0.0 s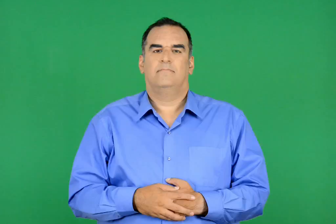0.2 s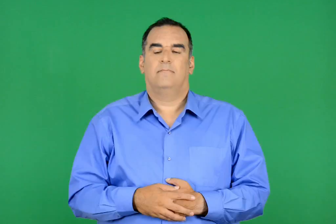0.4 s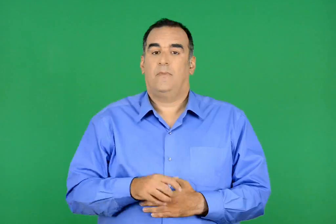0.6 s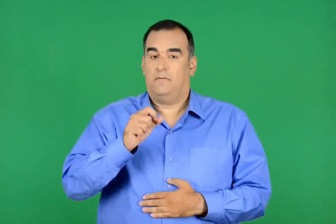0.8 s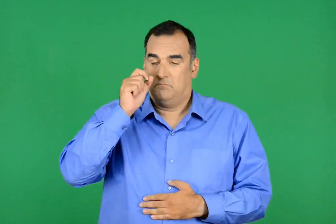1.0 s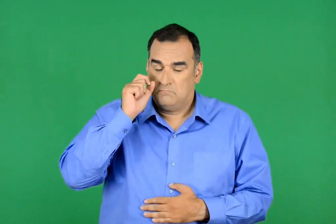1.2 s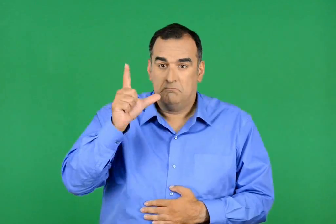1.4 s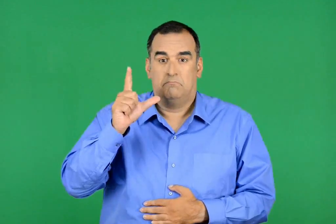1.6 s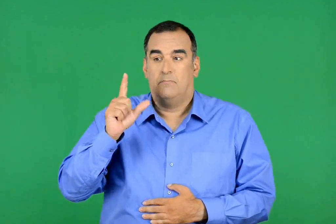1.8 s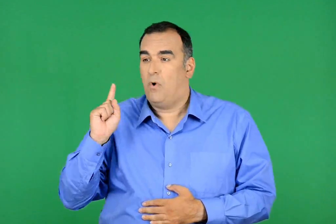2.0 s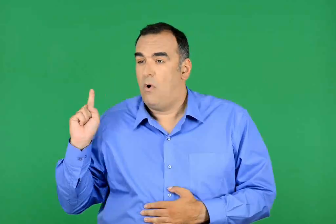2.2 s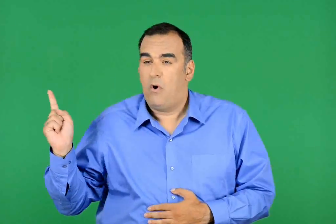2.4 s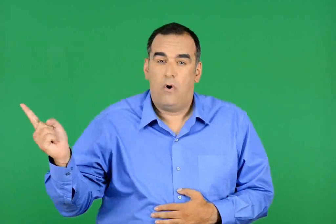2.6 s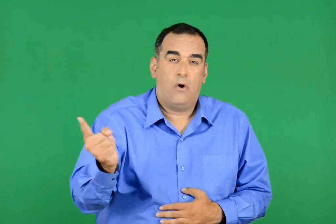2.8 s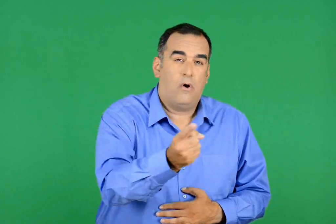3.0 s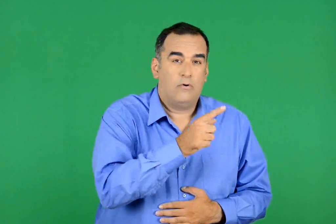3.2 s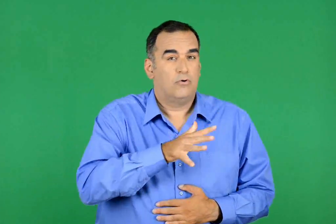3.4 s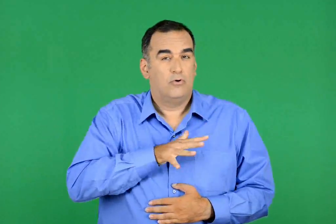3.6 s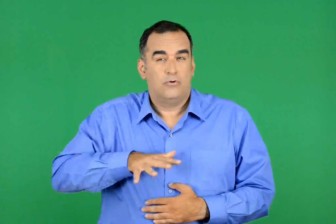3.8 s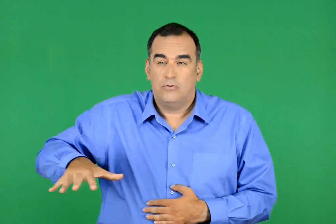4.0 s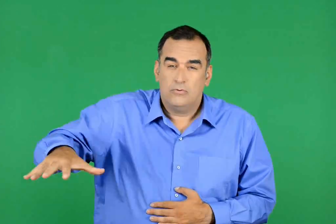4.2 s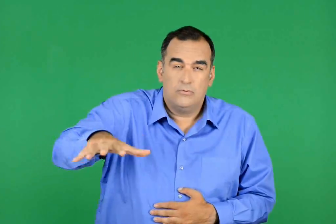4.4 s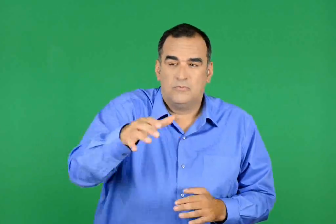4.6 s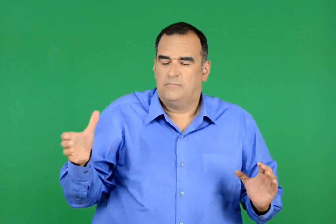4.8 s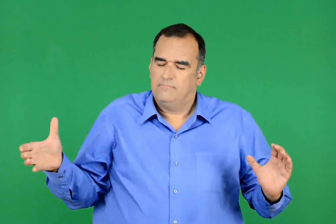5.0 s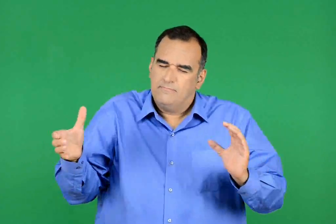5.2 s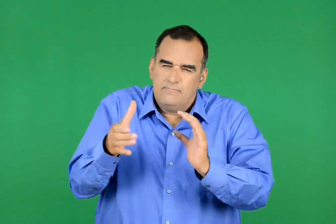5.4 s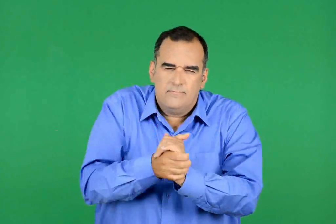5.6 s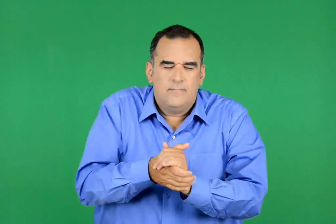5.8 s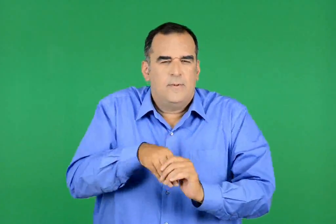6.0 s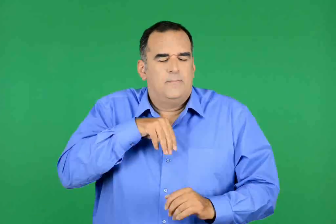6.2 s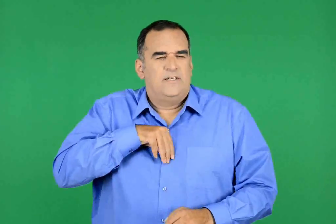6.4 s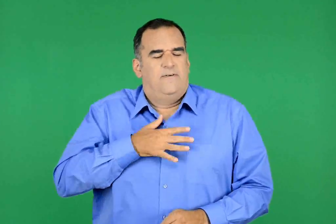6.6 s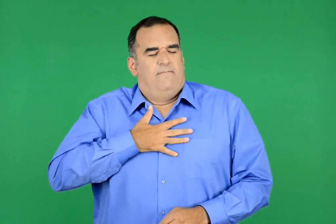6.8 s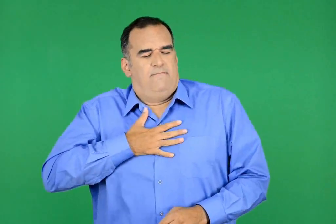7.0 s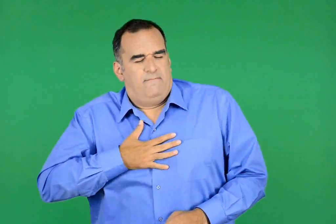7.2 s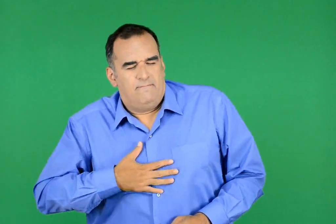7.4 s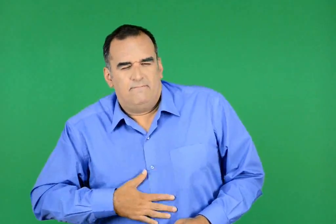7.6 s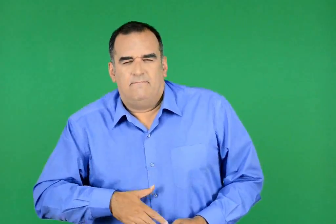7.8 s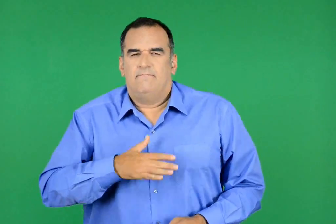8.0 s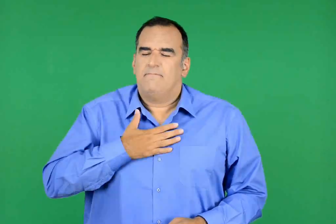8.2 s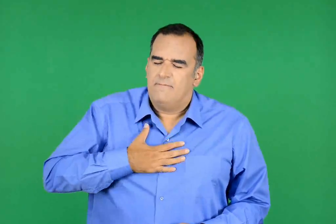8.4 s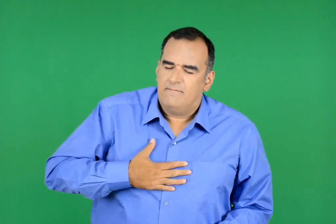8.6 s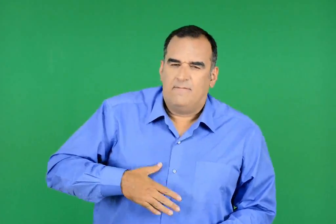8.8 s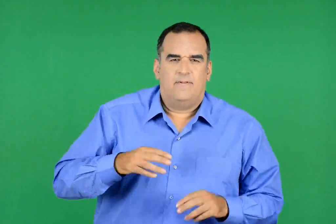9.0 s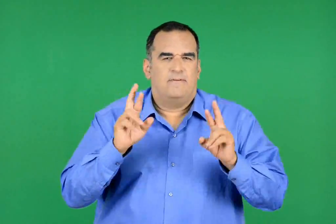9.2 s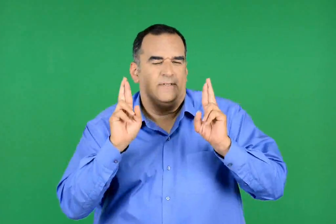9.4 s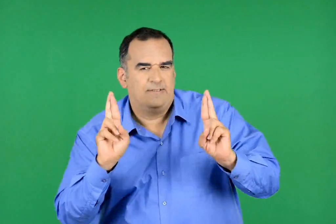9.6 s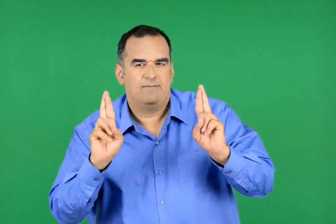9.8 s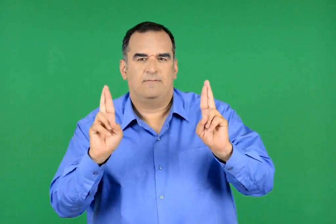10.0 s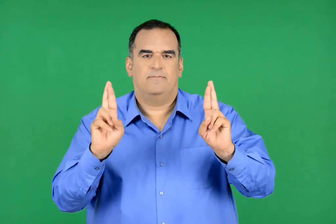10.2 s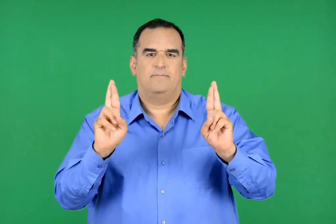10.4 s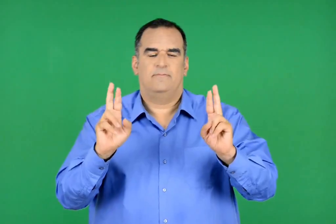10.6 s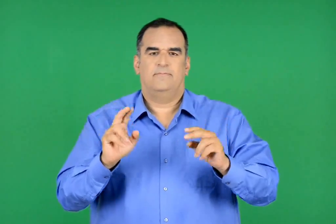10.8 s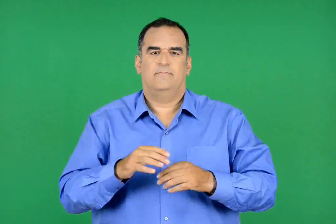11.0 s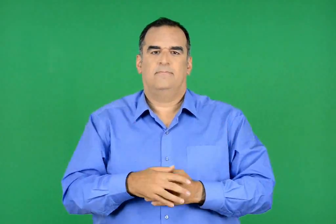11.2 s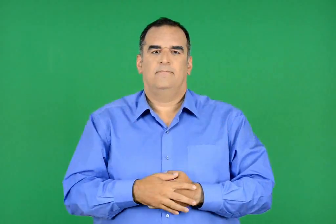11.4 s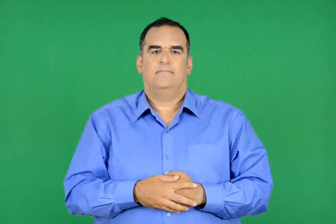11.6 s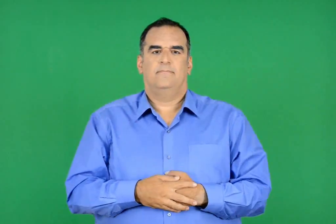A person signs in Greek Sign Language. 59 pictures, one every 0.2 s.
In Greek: πώς γίνεται όλος εκείνος ο κόσμος να είναι ενωμένος με έναν πόθο και µαι ευχή ;
